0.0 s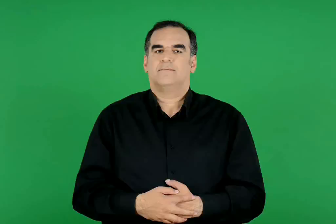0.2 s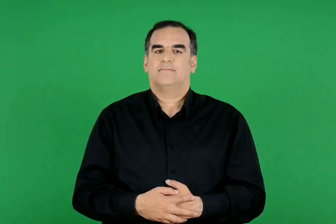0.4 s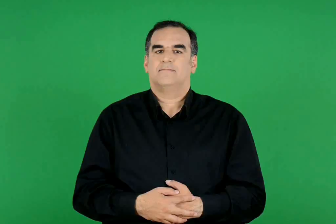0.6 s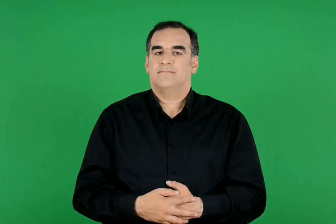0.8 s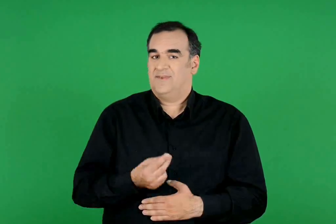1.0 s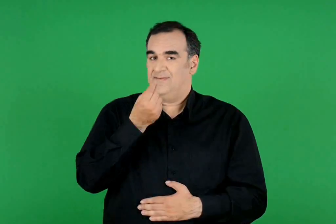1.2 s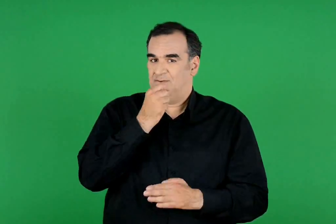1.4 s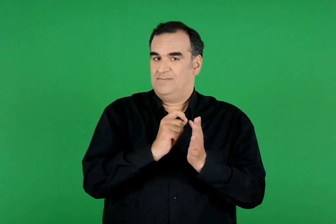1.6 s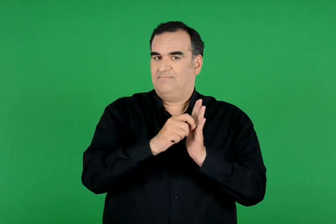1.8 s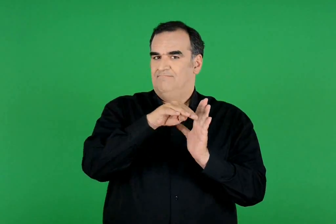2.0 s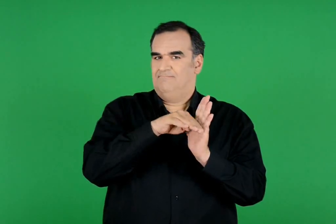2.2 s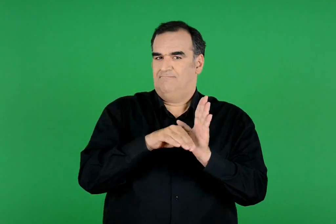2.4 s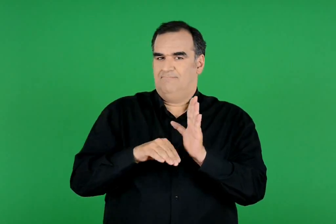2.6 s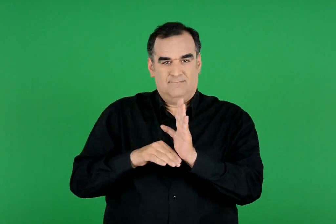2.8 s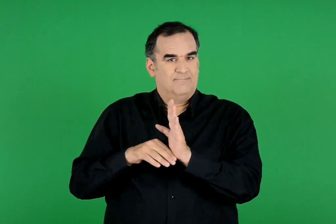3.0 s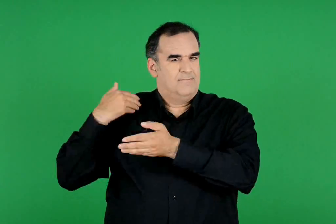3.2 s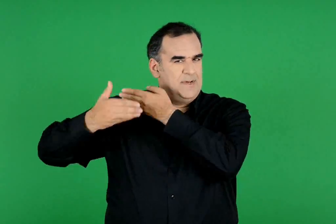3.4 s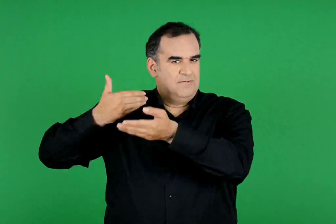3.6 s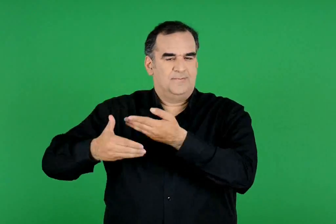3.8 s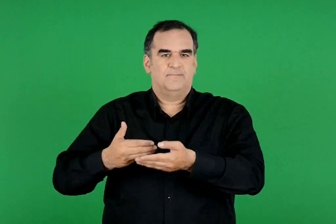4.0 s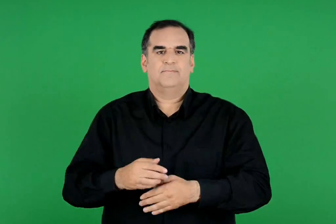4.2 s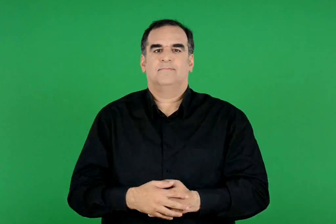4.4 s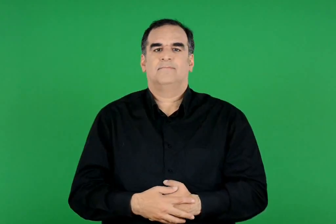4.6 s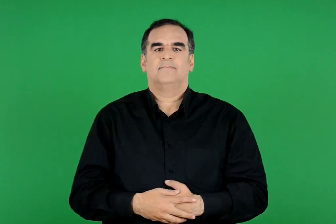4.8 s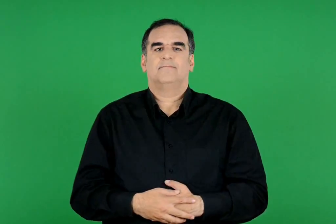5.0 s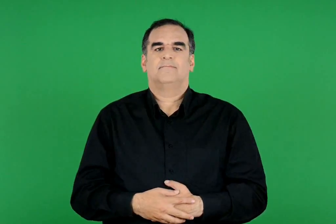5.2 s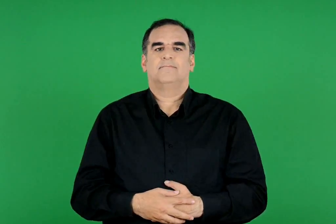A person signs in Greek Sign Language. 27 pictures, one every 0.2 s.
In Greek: παραδοσιακές συνταγές
